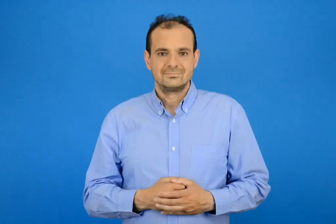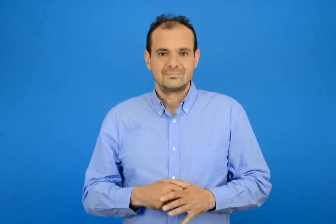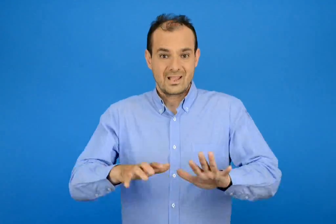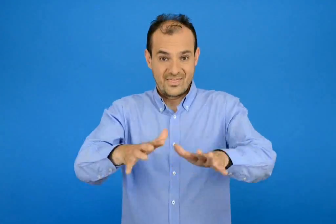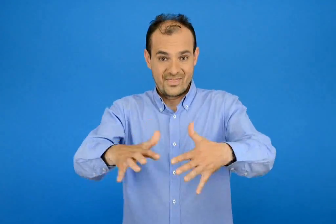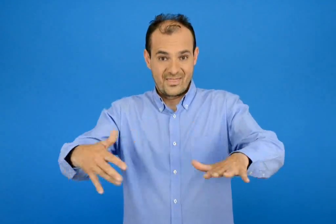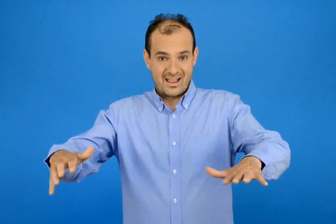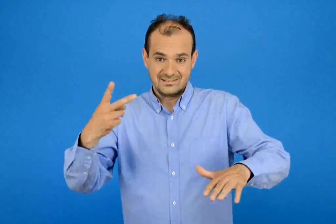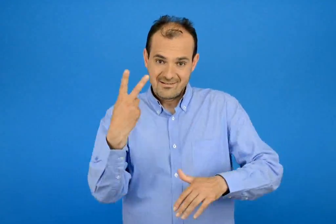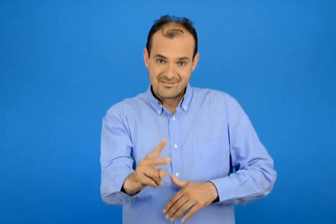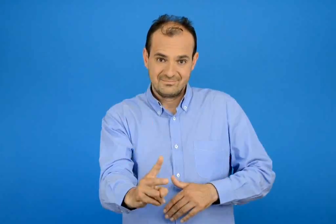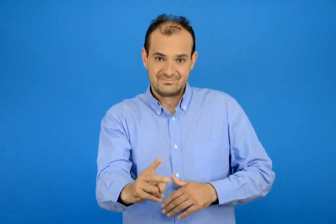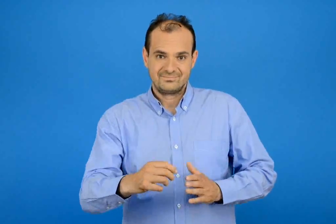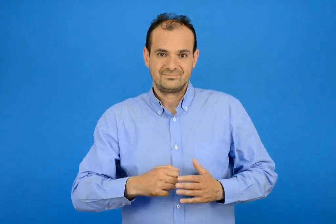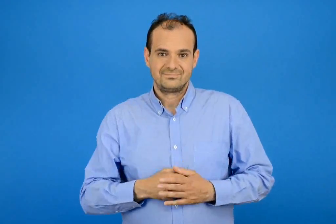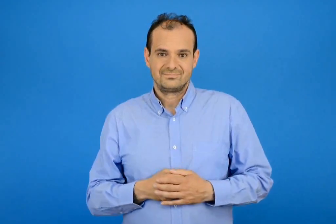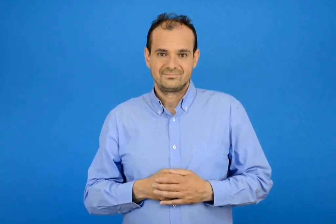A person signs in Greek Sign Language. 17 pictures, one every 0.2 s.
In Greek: θαλασσινό
